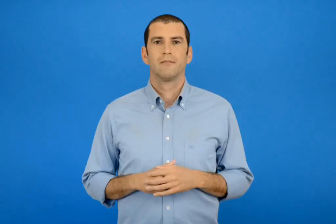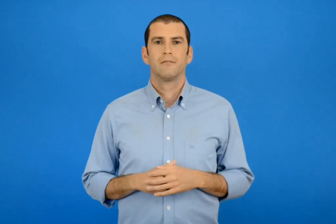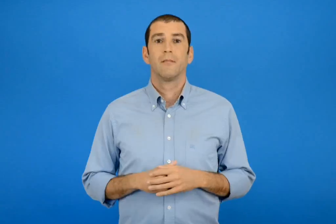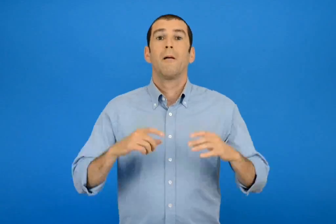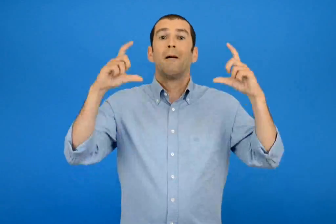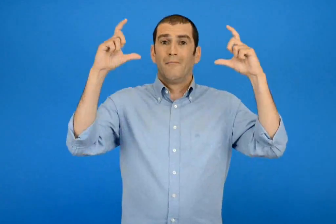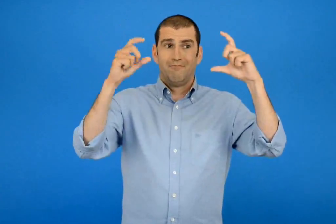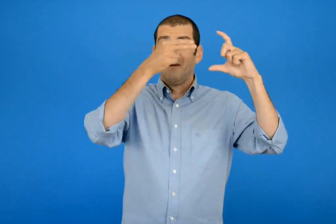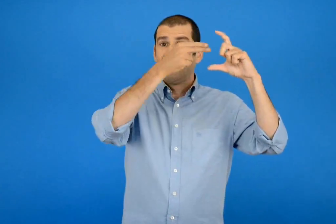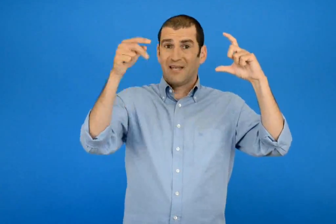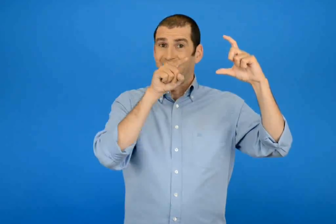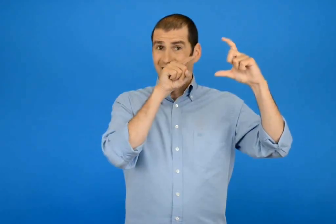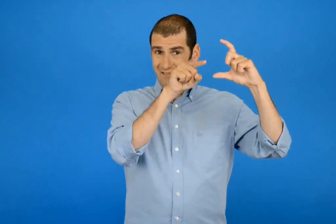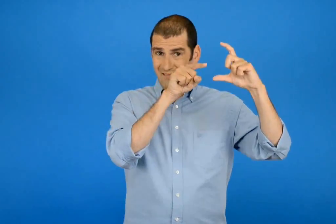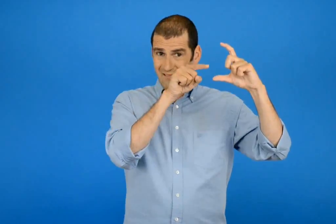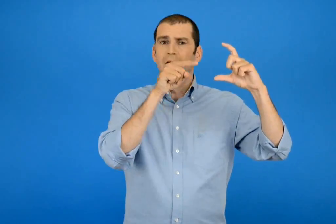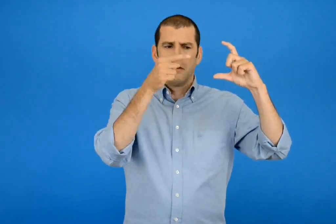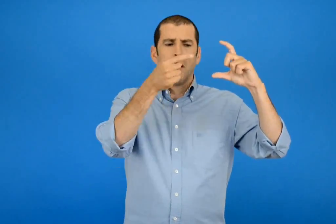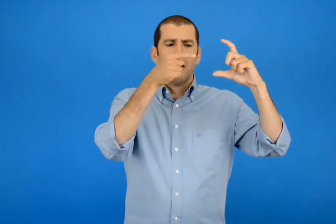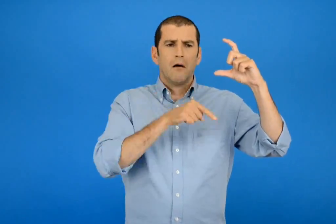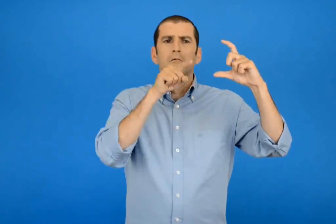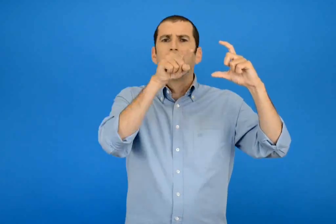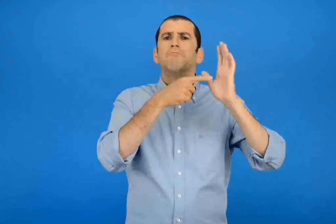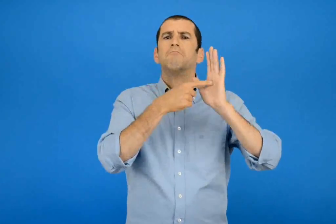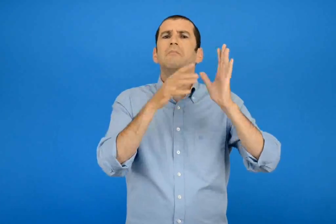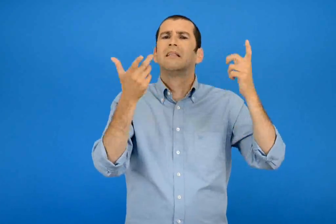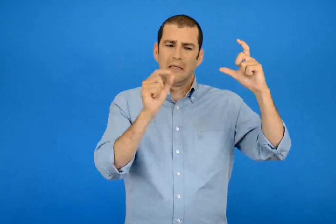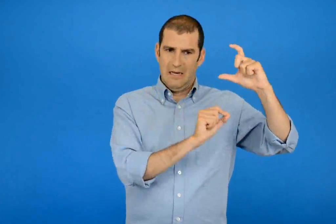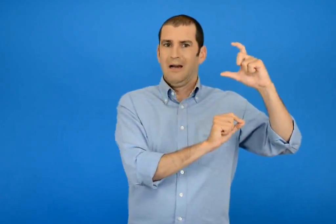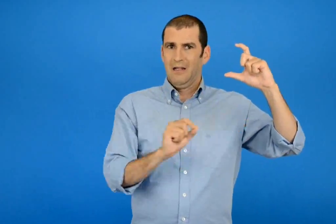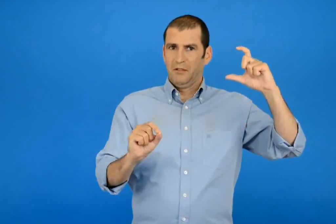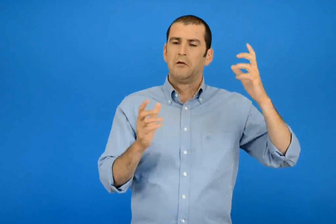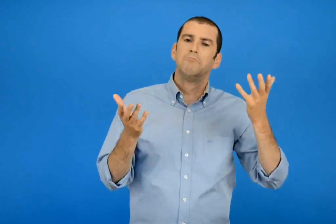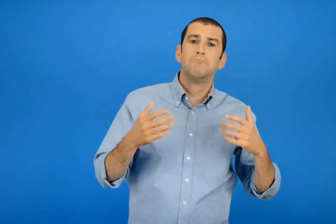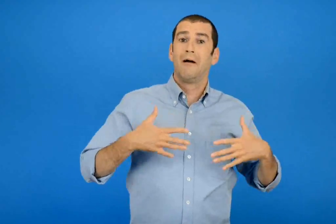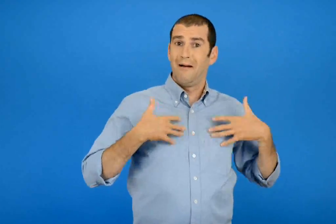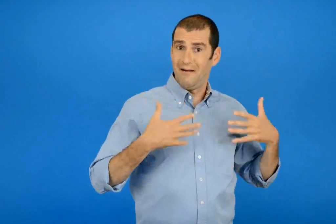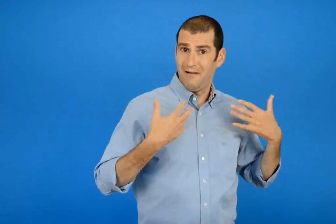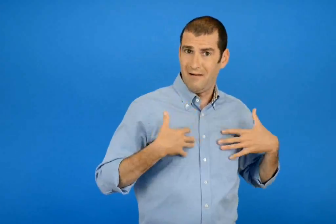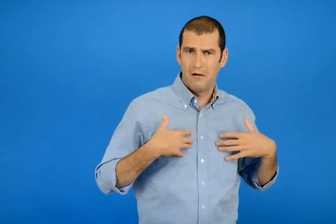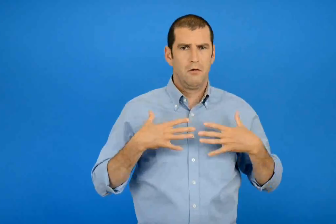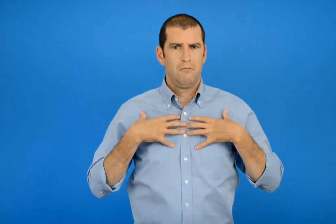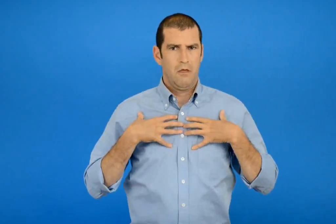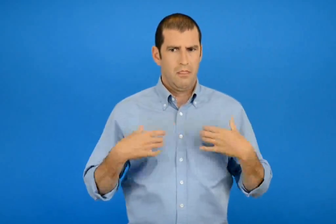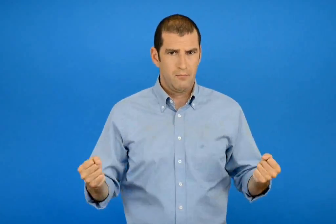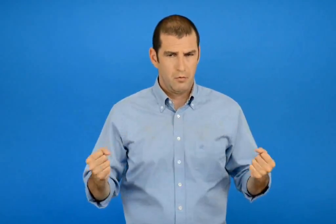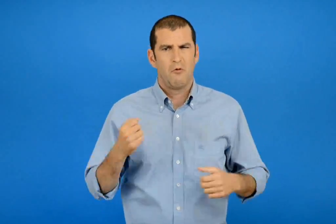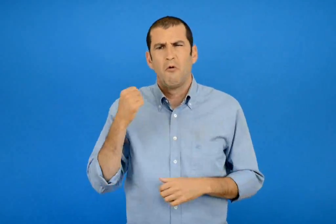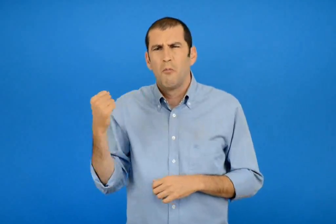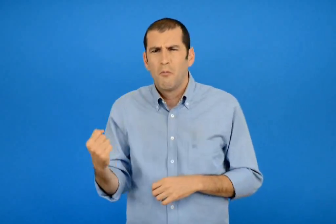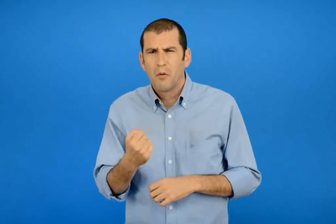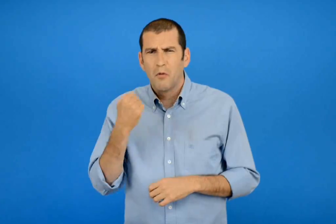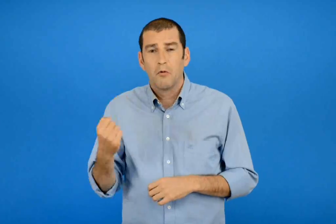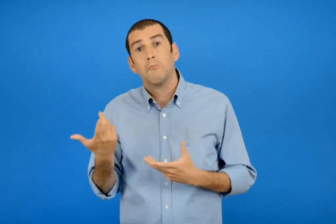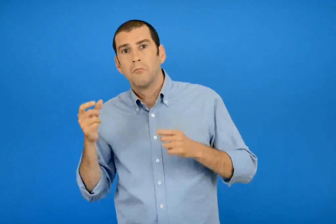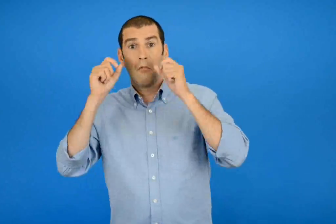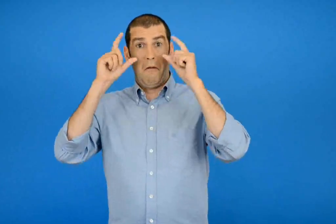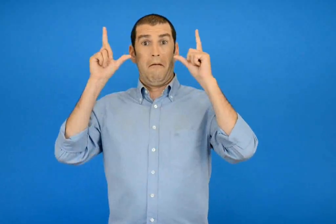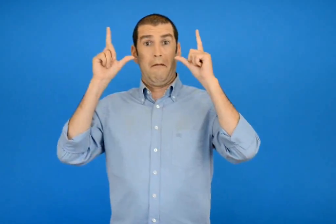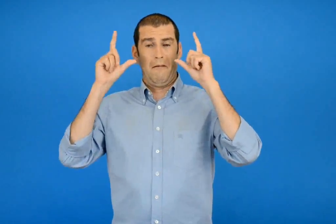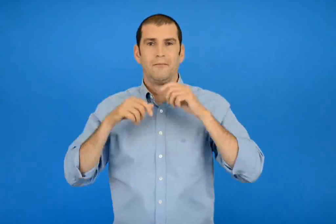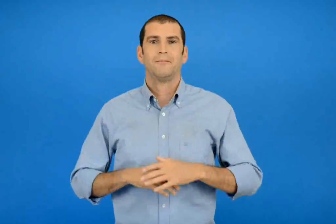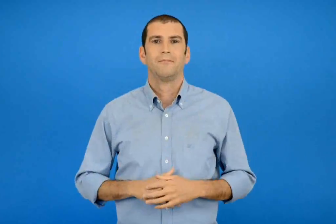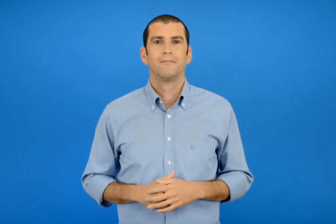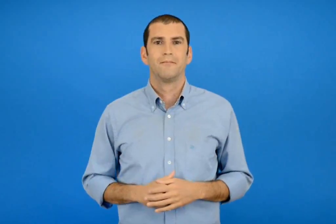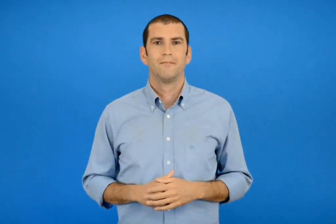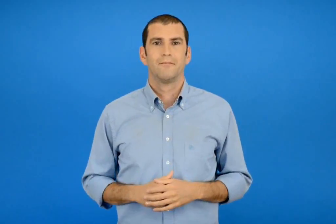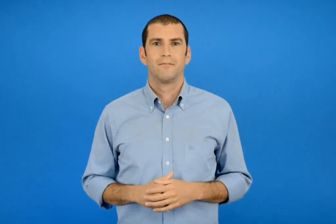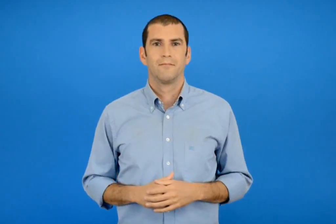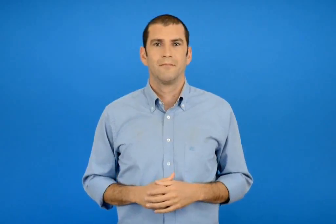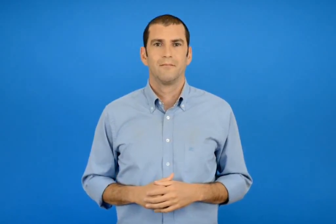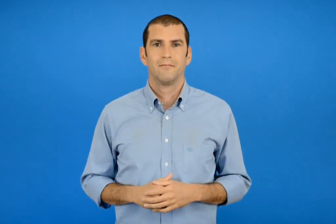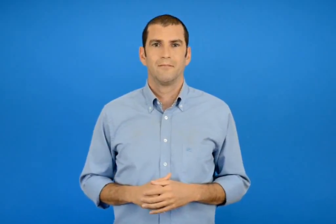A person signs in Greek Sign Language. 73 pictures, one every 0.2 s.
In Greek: γράψε από κάτω αν το θαυμαστικό δείχνει χαρά θυμό πόνο η έκπληξη
